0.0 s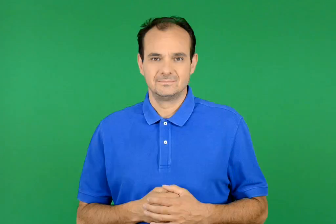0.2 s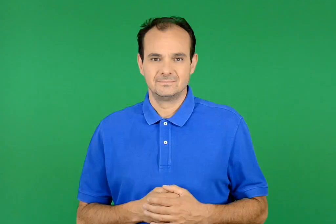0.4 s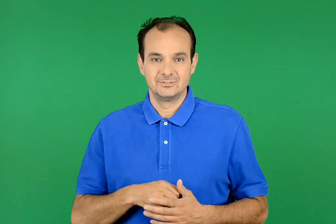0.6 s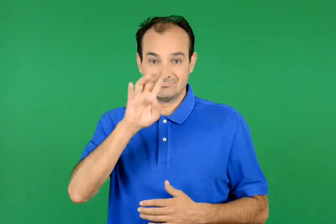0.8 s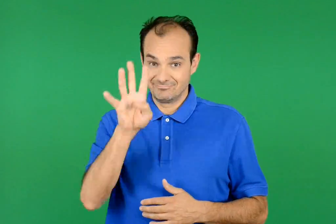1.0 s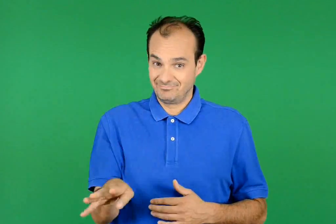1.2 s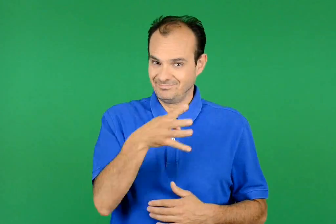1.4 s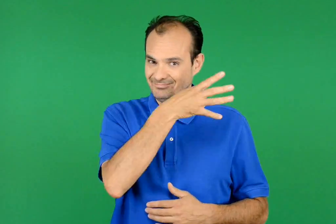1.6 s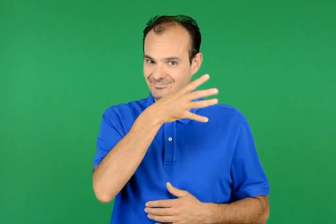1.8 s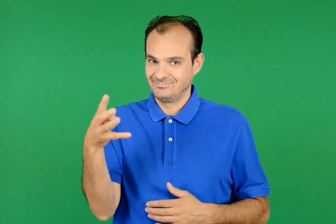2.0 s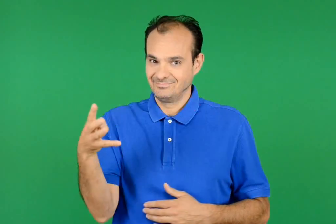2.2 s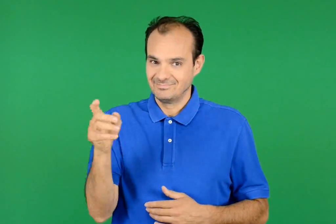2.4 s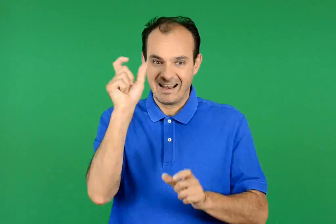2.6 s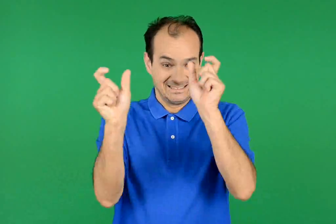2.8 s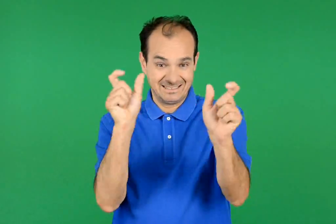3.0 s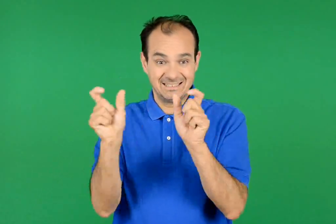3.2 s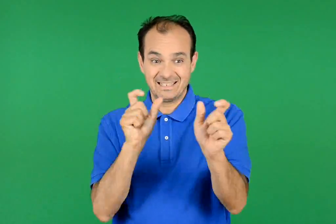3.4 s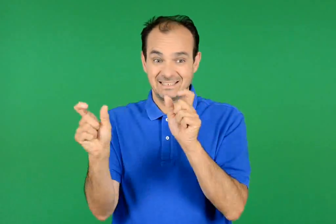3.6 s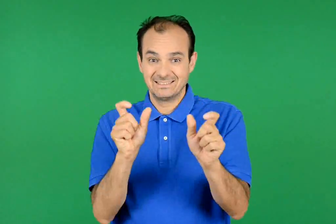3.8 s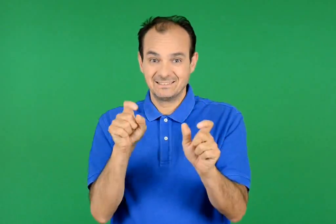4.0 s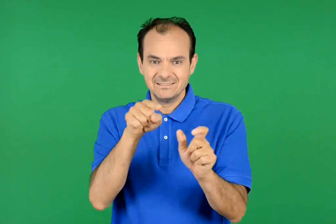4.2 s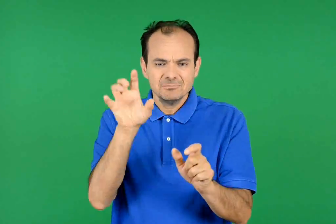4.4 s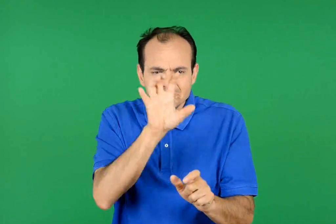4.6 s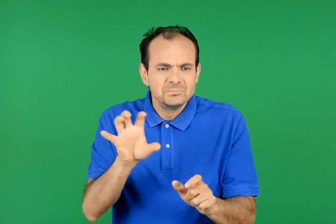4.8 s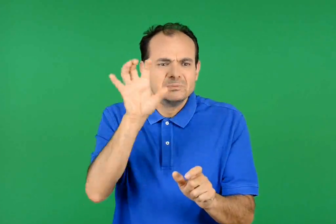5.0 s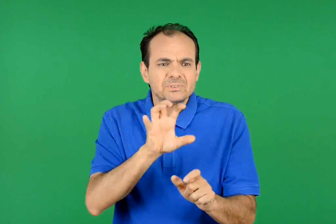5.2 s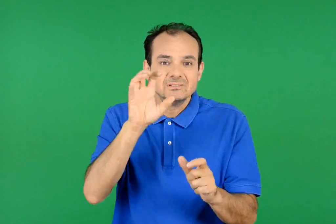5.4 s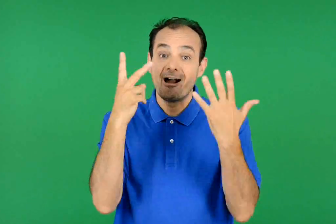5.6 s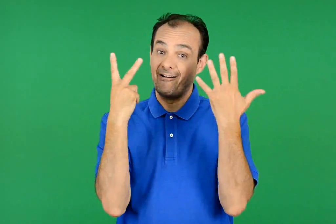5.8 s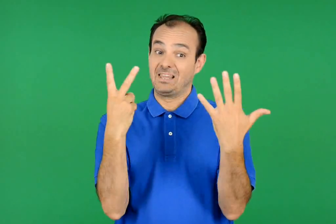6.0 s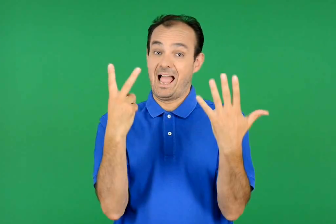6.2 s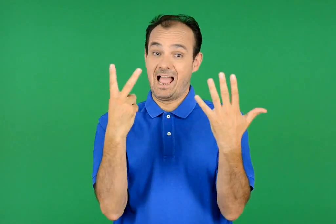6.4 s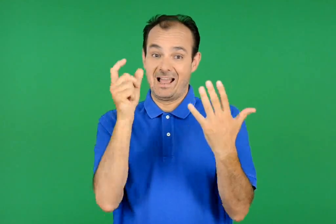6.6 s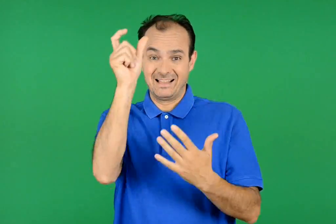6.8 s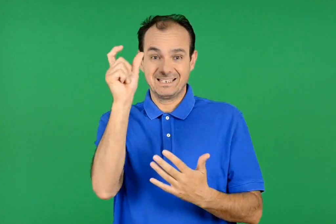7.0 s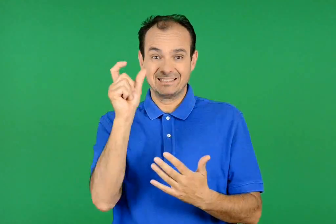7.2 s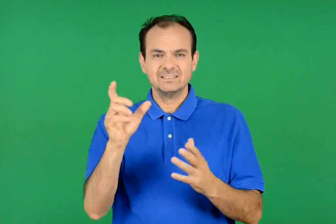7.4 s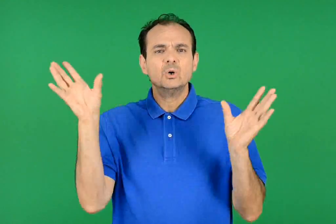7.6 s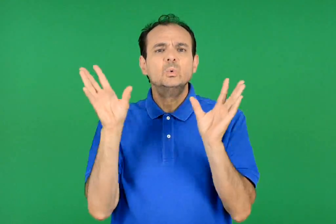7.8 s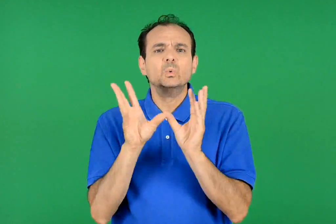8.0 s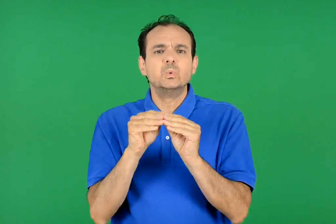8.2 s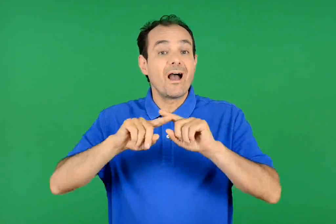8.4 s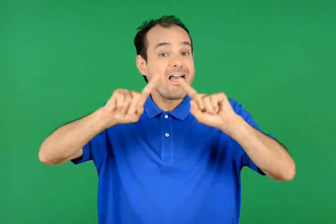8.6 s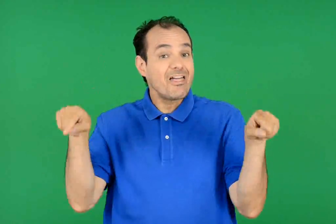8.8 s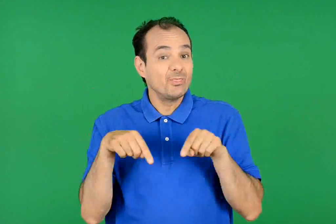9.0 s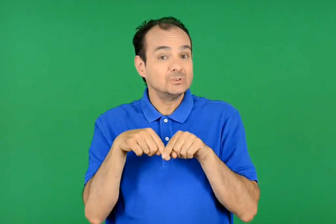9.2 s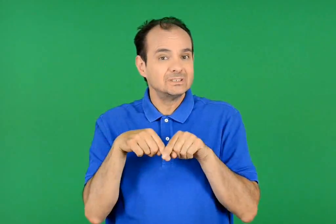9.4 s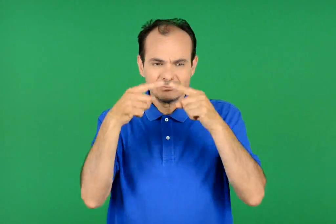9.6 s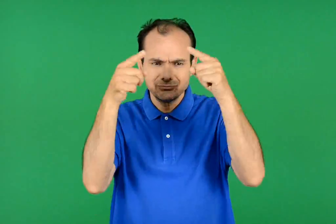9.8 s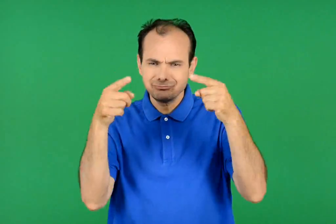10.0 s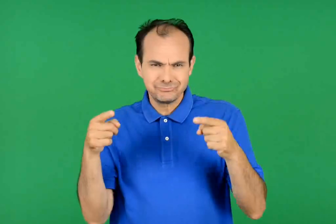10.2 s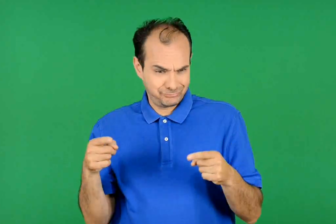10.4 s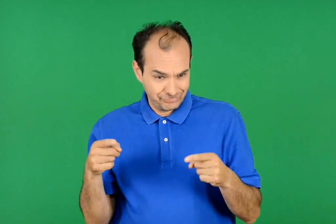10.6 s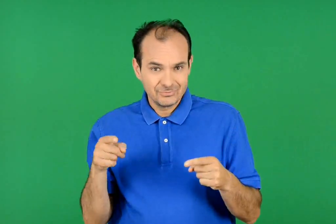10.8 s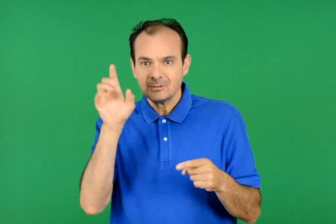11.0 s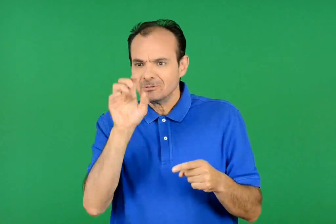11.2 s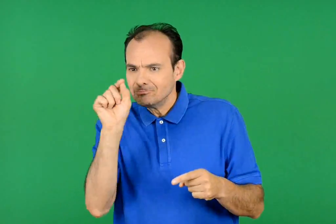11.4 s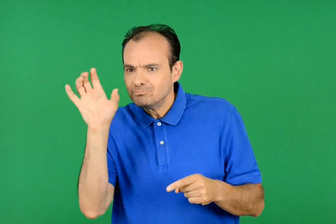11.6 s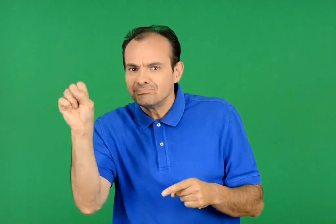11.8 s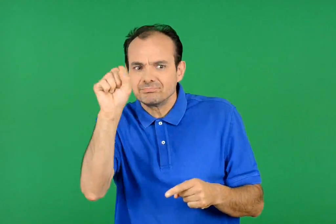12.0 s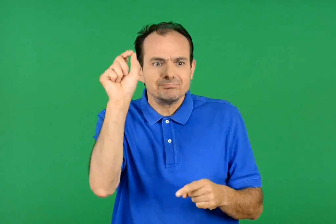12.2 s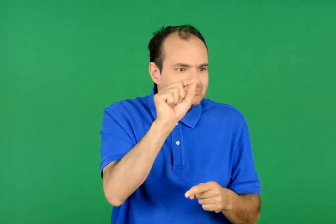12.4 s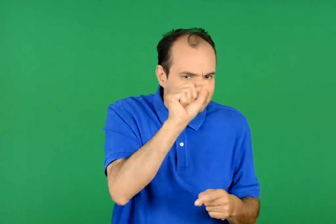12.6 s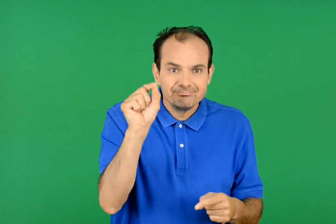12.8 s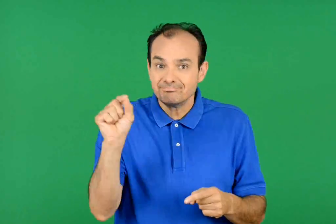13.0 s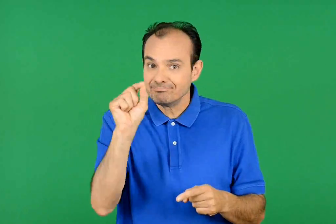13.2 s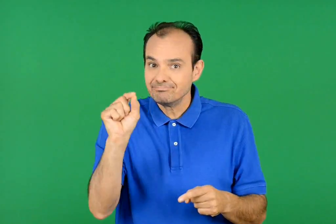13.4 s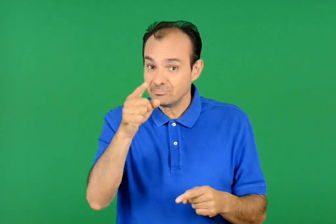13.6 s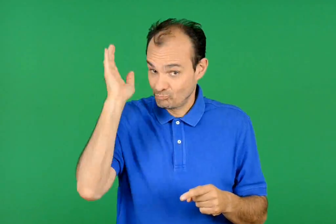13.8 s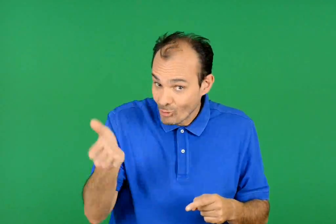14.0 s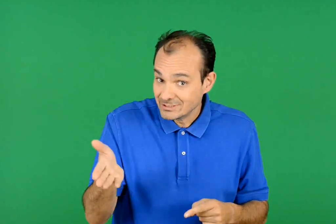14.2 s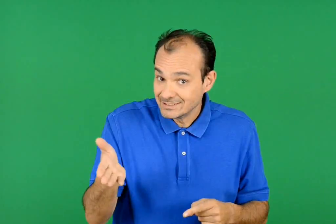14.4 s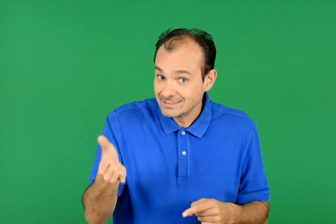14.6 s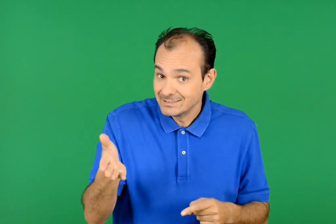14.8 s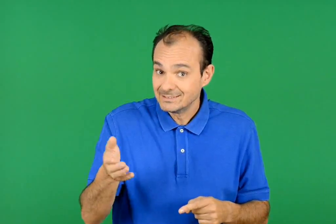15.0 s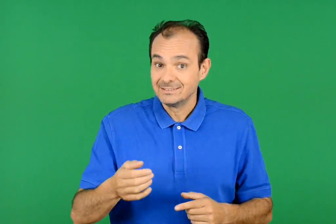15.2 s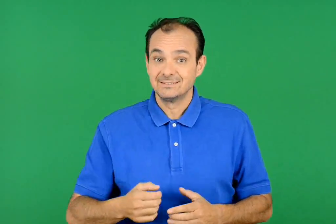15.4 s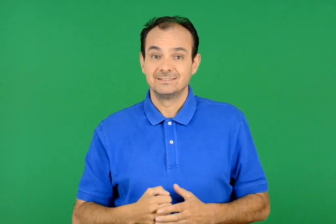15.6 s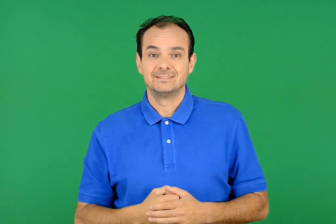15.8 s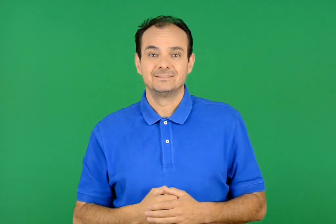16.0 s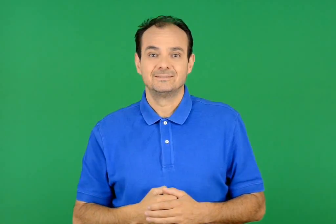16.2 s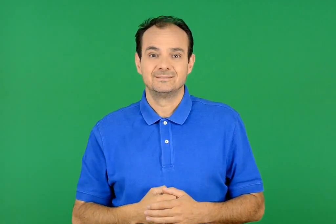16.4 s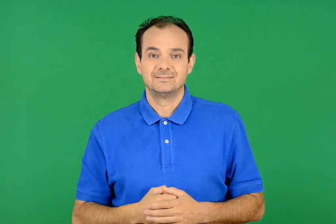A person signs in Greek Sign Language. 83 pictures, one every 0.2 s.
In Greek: στο παρακάτω κρυπτόλεξο υπάρχουν 7 είδη αιθουσών . μπορείς να τις βρεις ;
